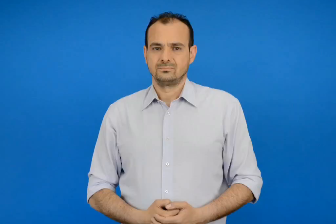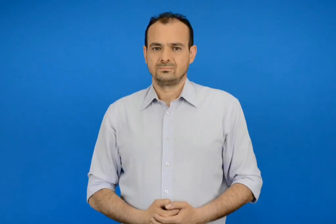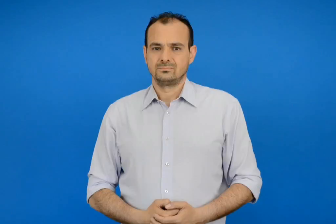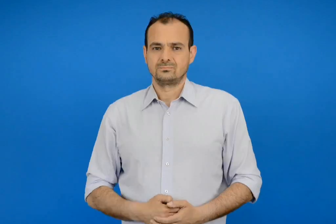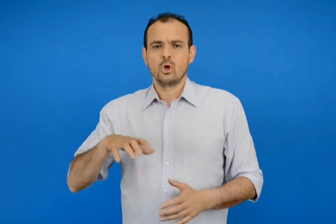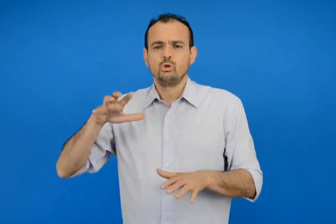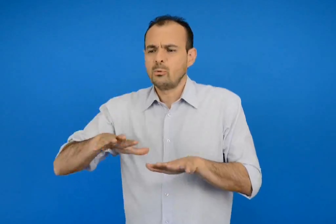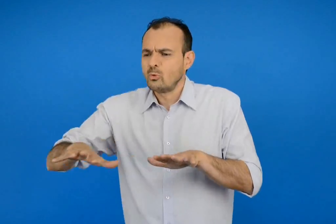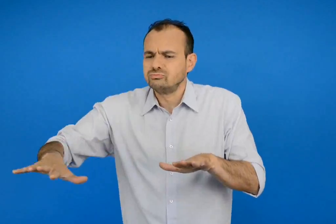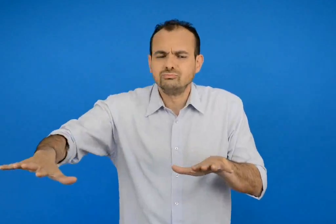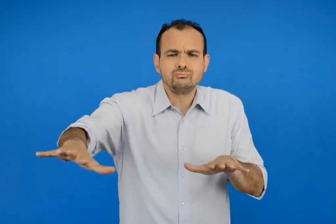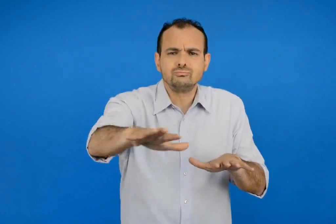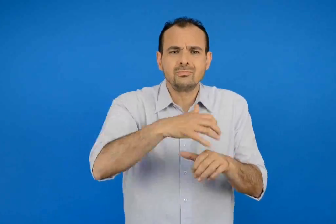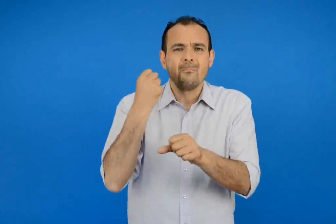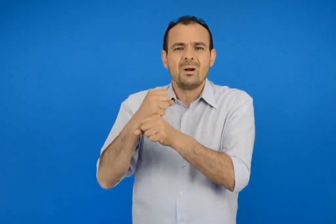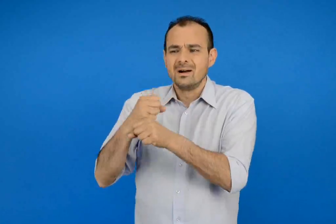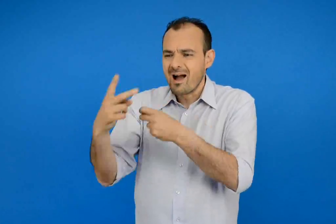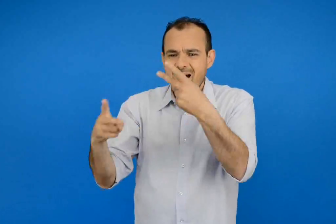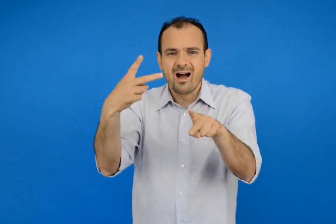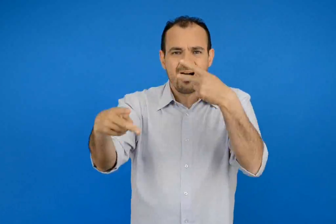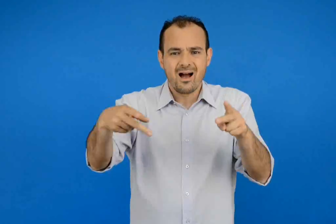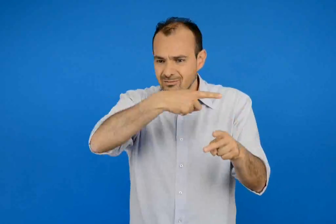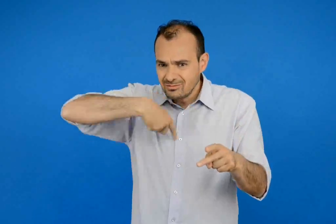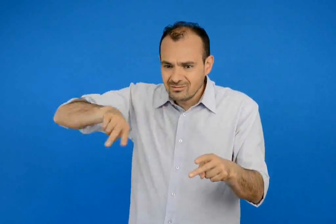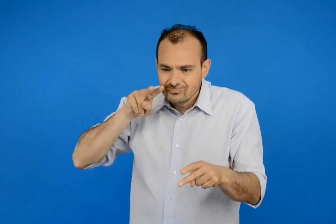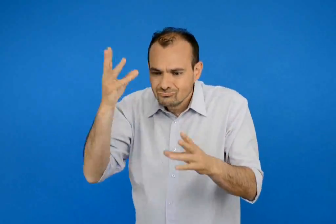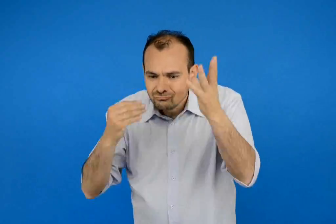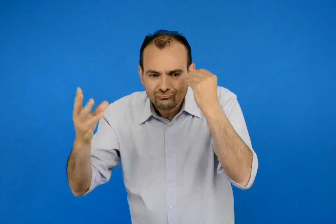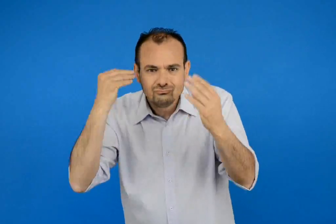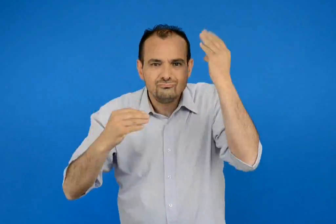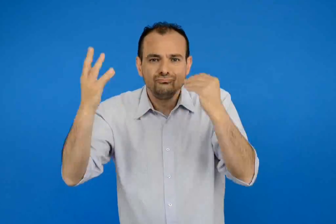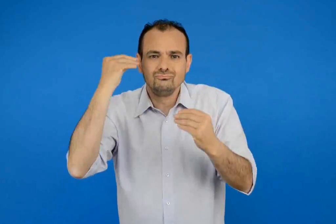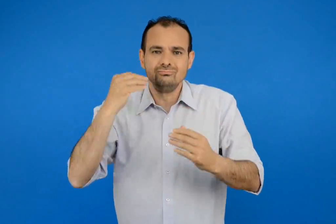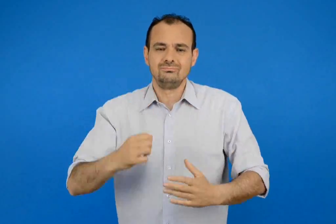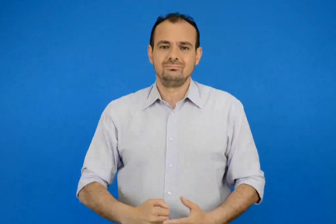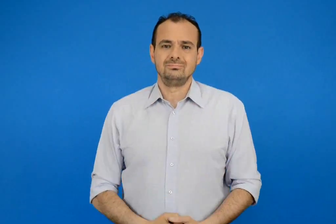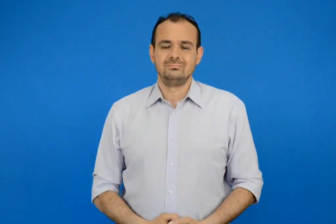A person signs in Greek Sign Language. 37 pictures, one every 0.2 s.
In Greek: θα γνωρίσουμε τα μνημεία που αφήσαν στον τόπο τους
